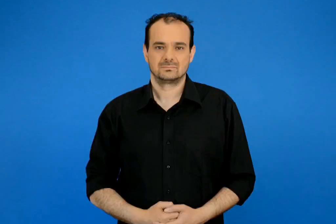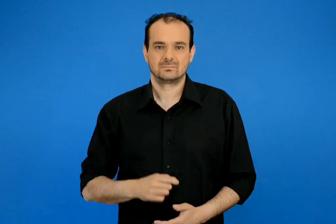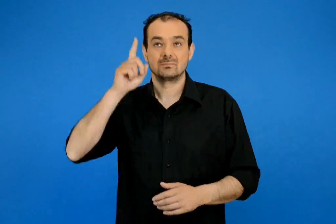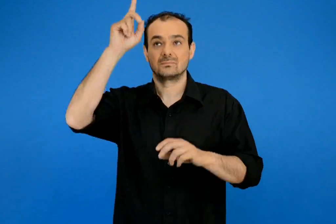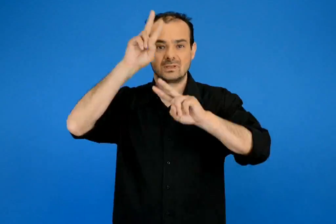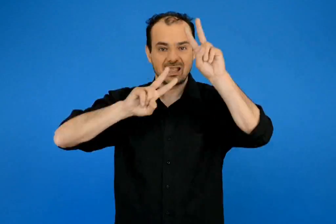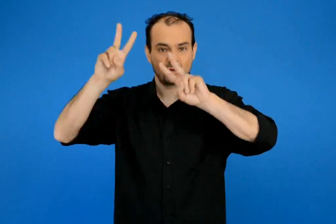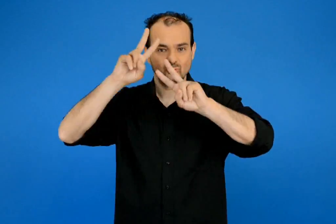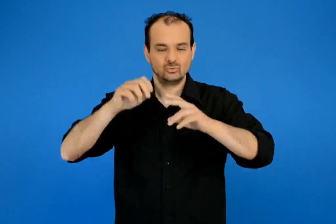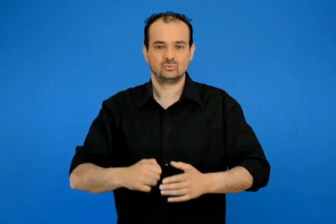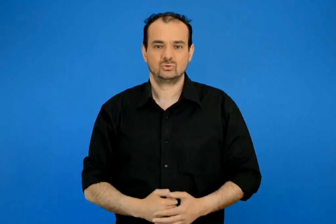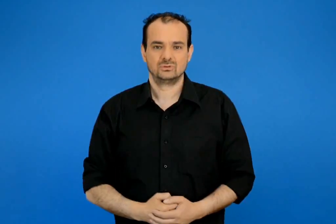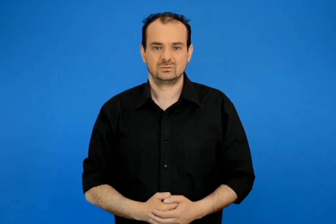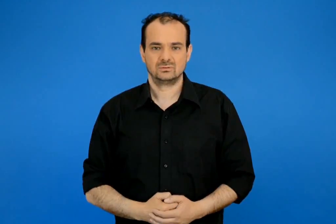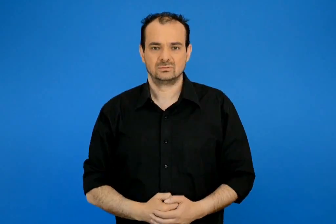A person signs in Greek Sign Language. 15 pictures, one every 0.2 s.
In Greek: ο καιρός
